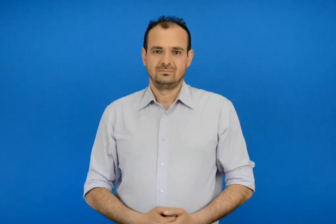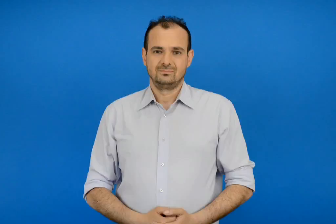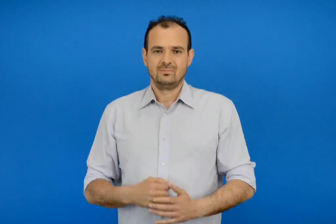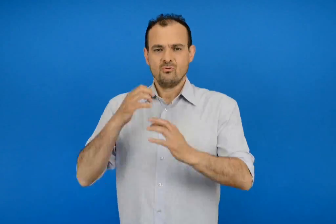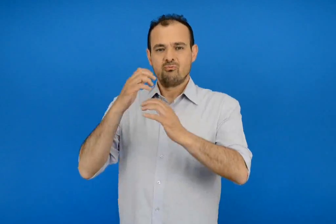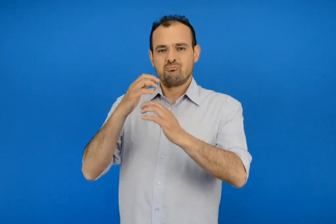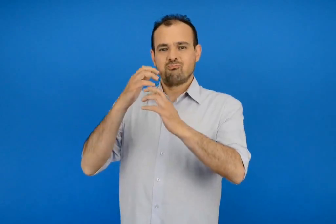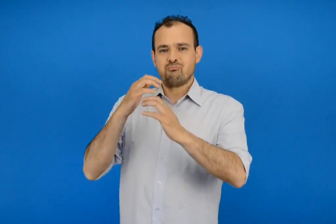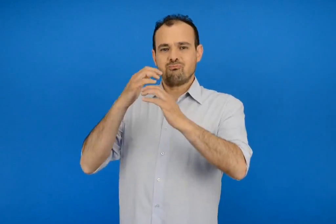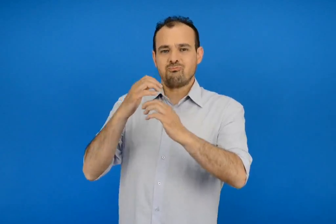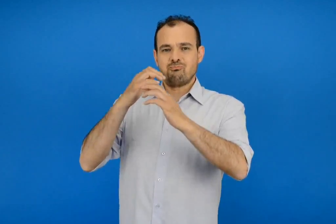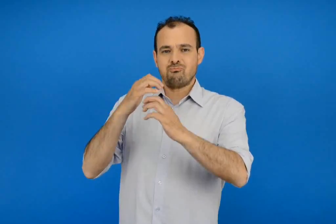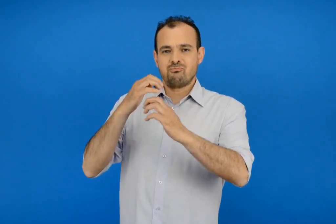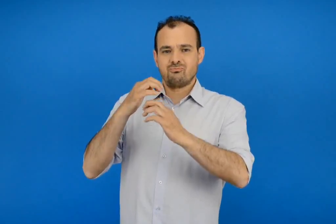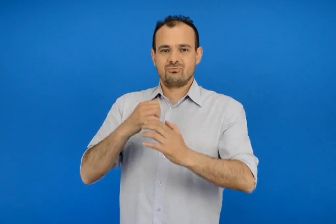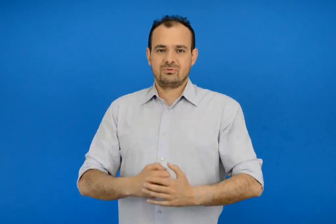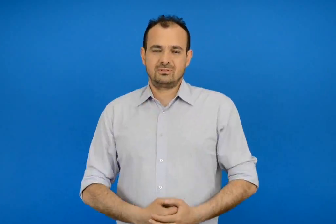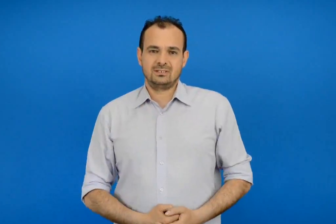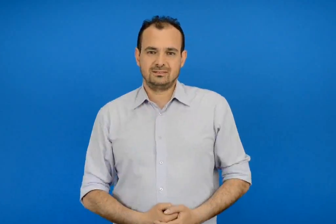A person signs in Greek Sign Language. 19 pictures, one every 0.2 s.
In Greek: φλογερά
